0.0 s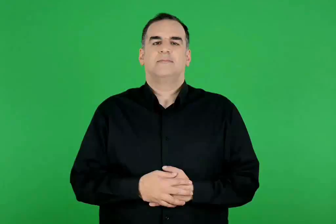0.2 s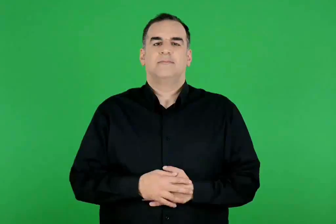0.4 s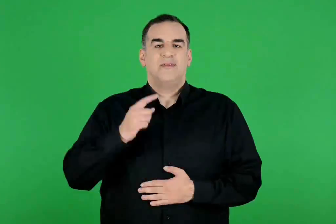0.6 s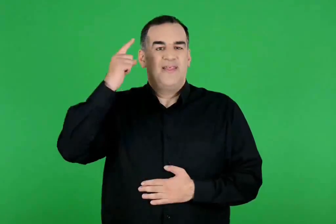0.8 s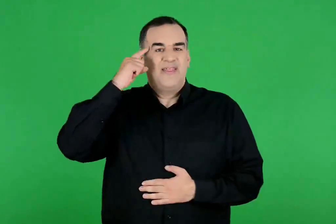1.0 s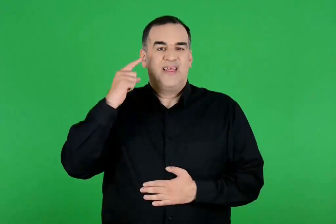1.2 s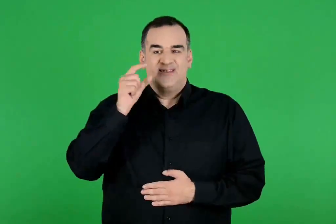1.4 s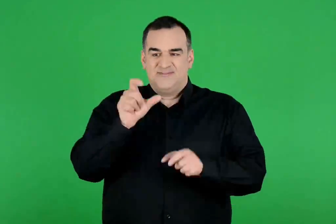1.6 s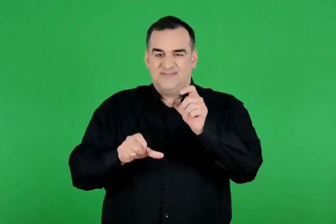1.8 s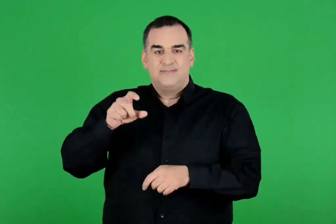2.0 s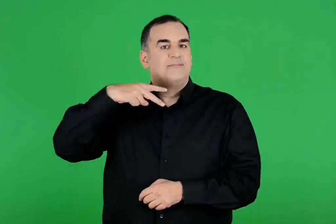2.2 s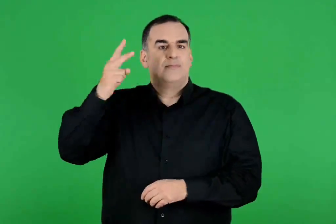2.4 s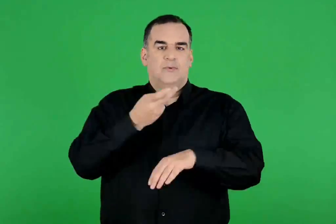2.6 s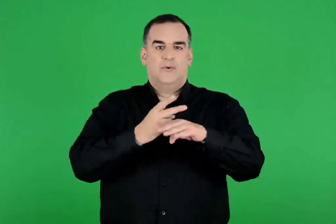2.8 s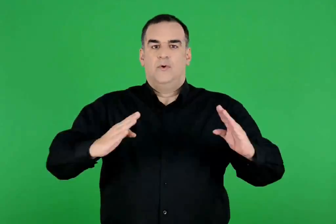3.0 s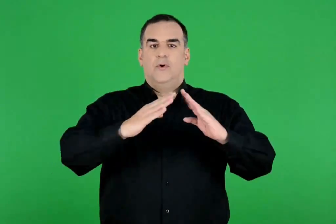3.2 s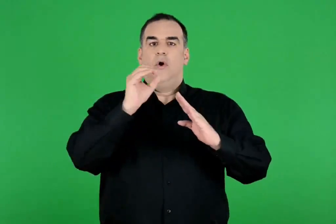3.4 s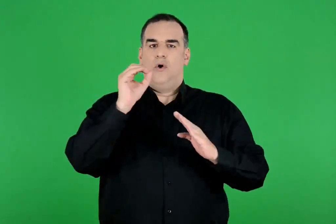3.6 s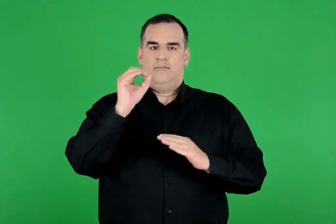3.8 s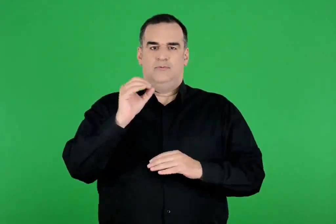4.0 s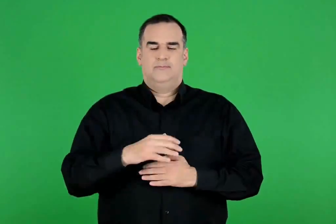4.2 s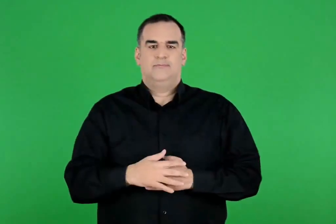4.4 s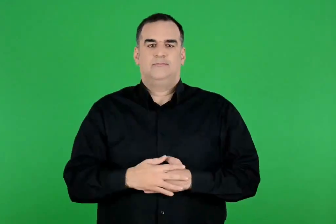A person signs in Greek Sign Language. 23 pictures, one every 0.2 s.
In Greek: οι θεοί του ολύμπου
